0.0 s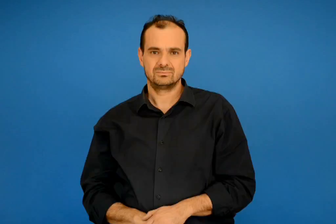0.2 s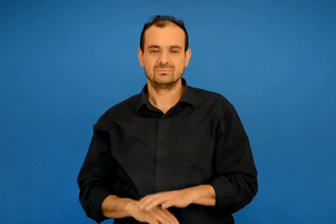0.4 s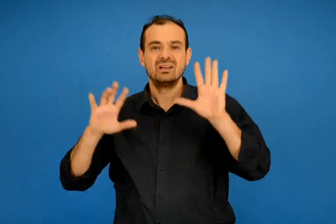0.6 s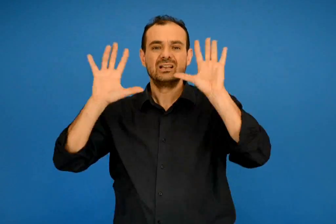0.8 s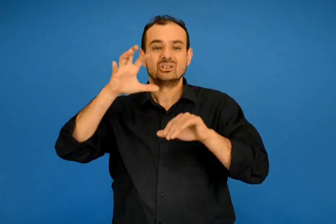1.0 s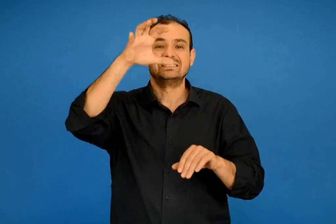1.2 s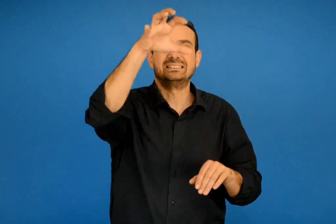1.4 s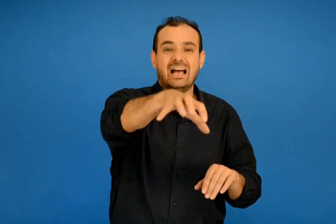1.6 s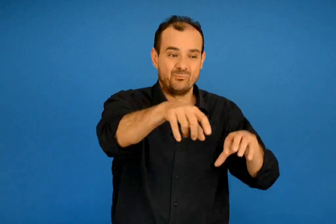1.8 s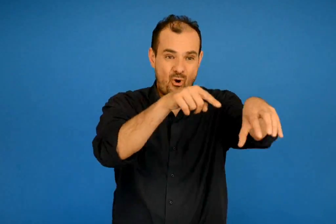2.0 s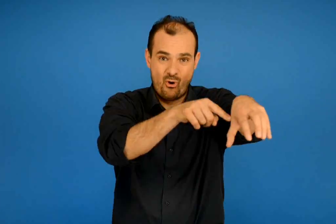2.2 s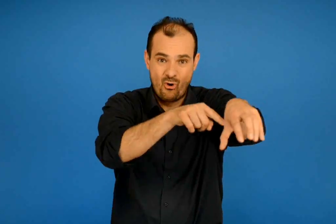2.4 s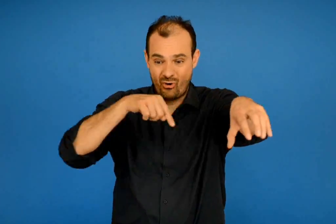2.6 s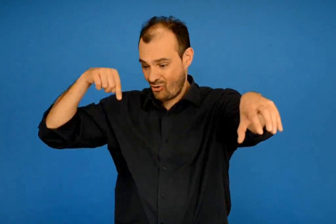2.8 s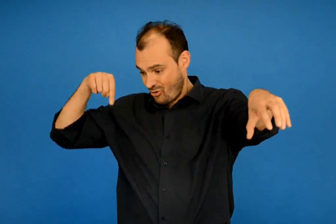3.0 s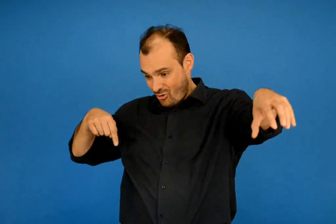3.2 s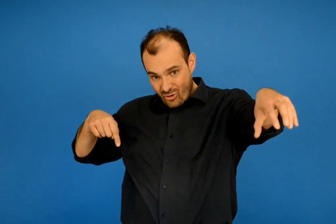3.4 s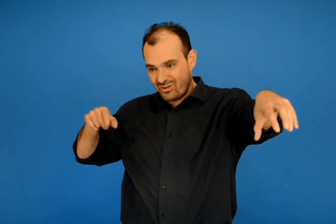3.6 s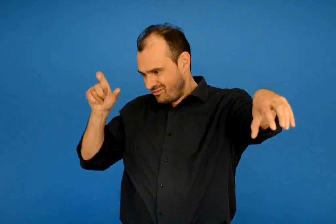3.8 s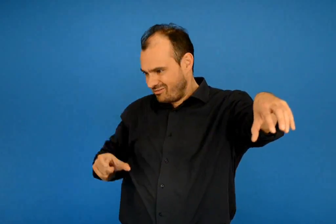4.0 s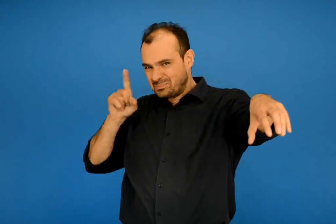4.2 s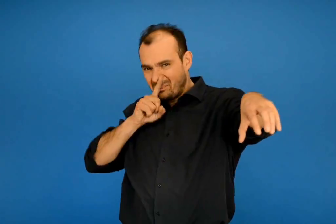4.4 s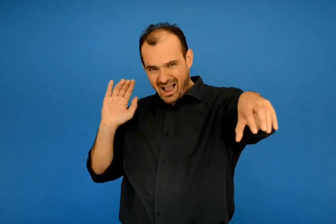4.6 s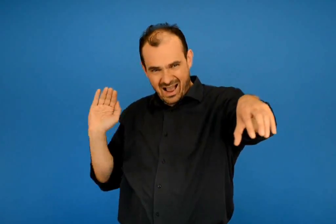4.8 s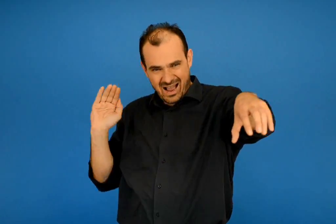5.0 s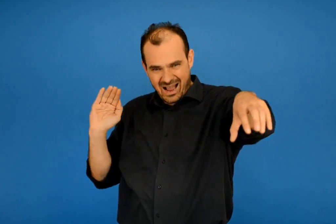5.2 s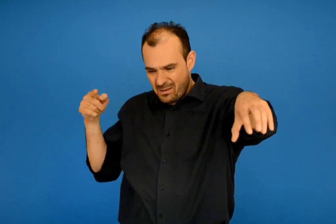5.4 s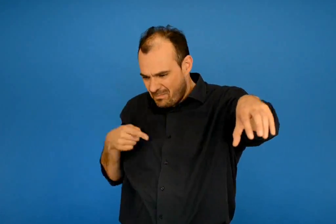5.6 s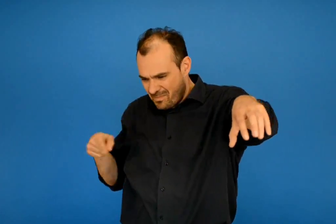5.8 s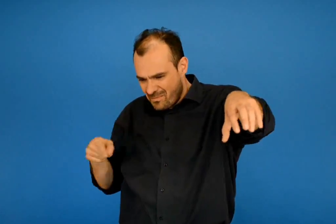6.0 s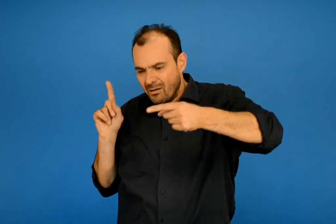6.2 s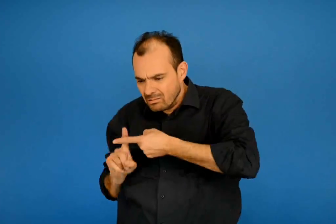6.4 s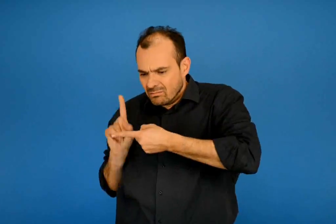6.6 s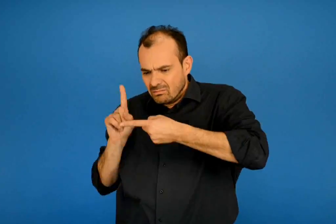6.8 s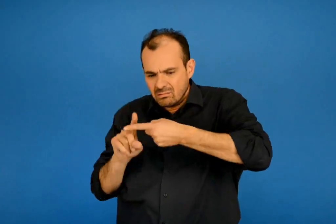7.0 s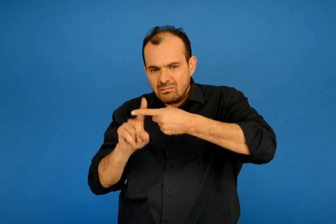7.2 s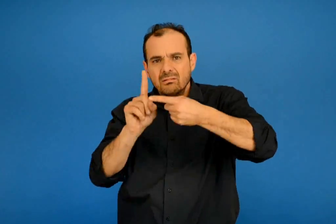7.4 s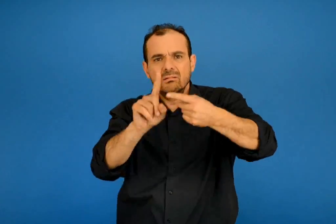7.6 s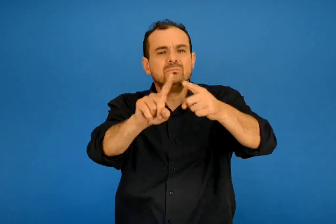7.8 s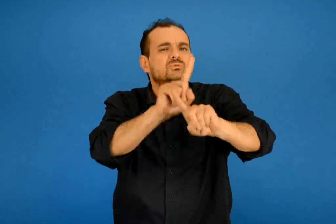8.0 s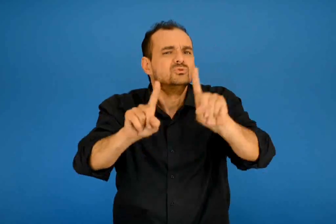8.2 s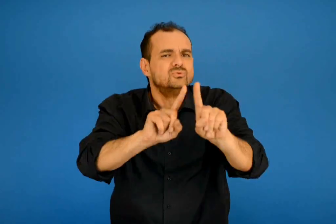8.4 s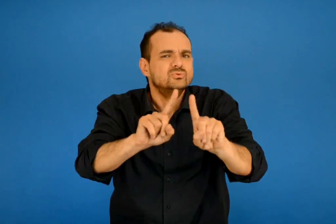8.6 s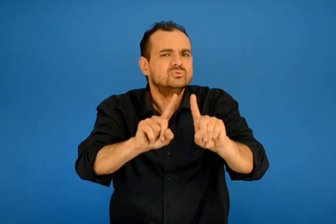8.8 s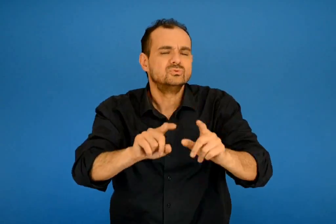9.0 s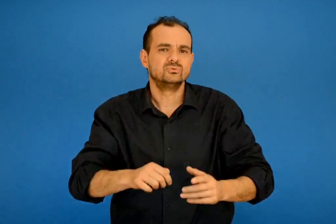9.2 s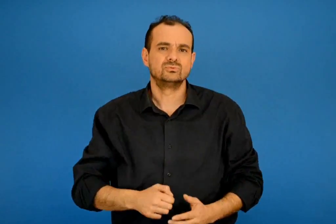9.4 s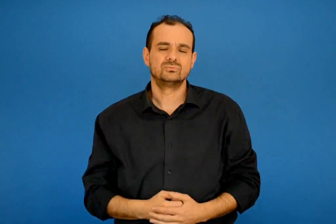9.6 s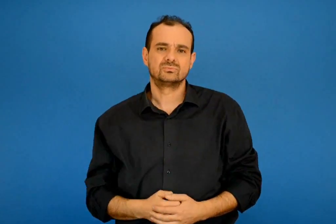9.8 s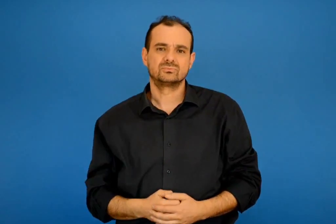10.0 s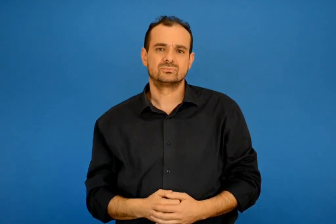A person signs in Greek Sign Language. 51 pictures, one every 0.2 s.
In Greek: σε ποια μέρη ταξίδεψε το ψέμα και ποιους συνάντησε μέχρι να φτάσει στον τηλεοπτικό σταθμό ;
